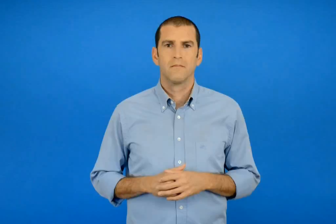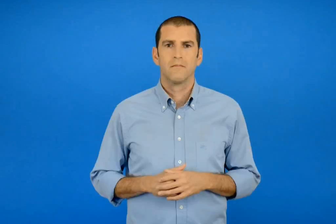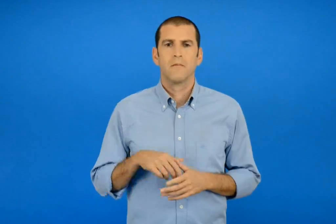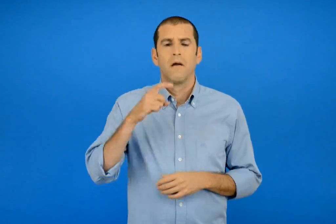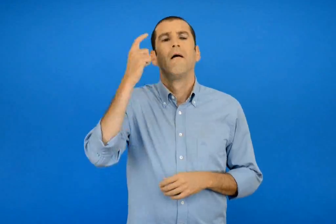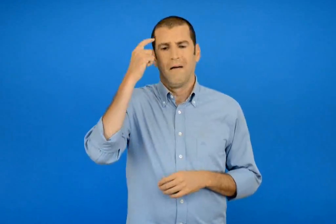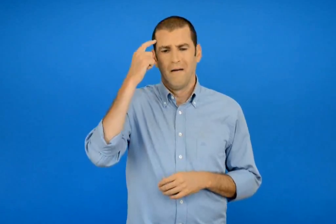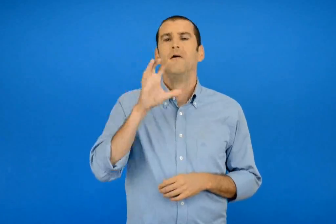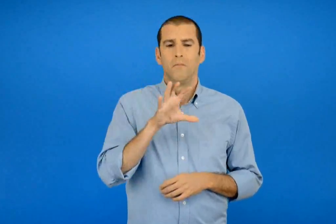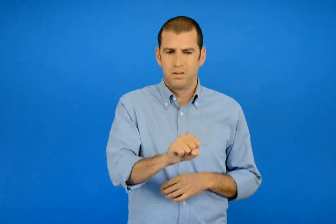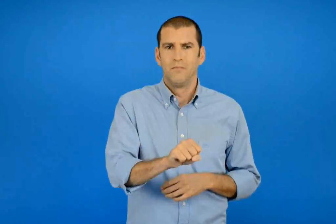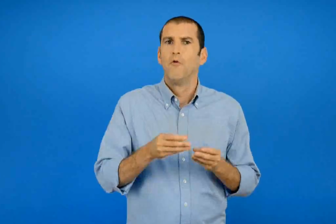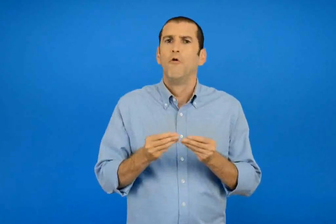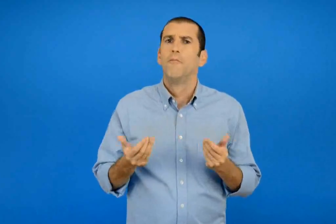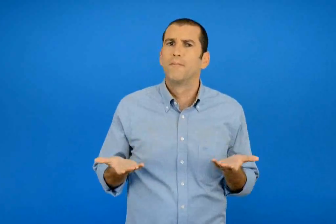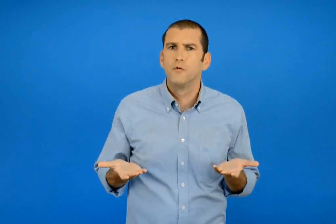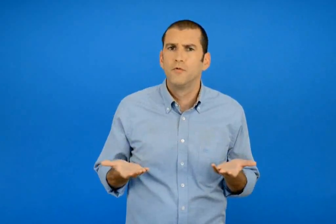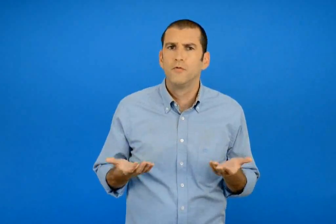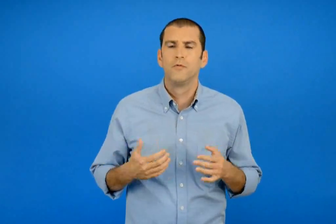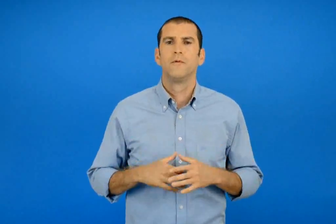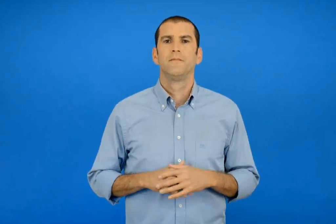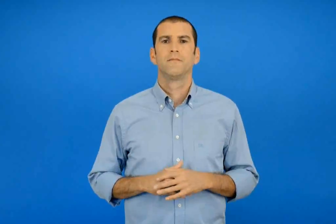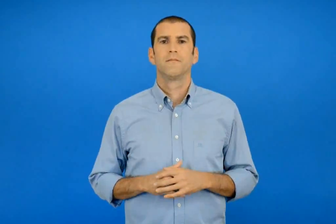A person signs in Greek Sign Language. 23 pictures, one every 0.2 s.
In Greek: πως το κατάλαβες ;
